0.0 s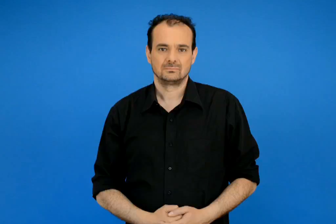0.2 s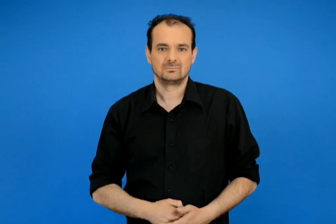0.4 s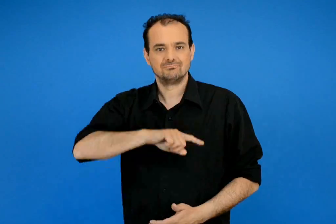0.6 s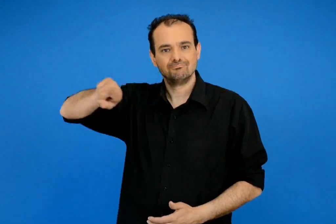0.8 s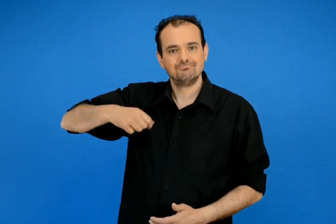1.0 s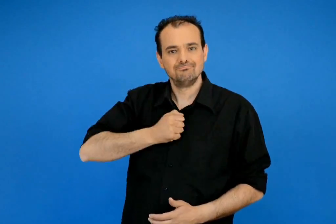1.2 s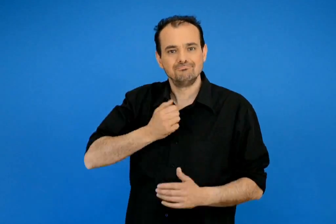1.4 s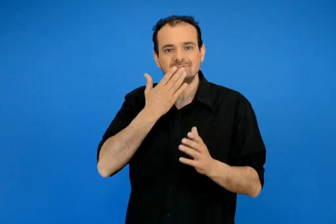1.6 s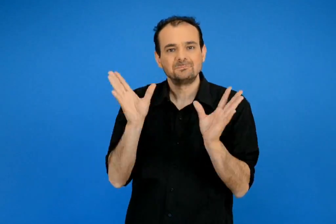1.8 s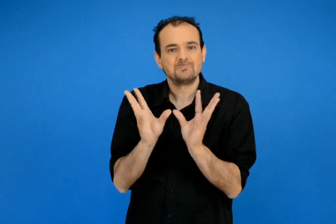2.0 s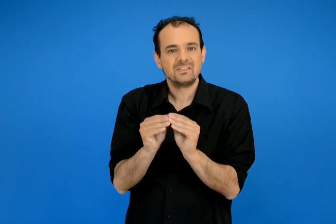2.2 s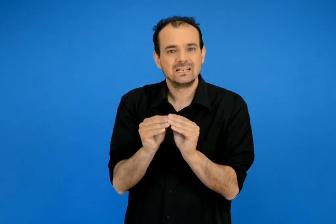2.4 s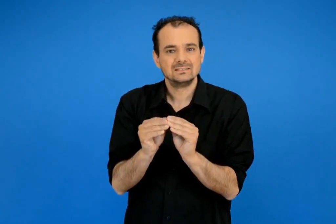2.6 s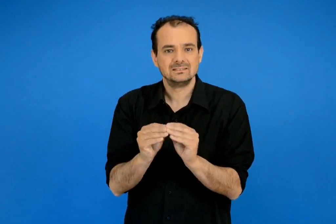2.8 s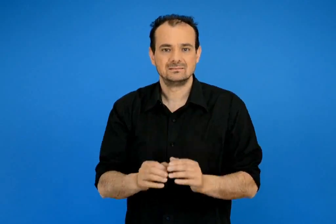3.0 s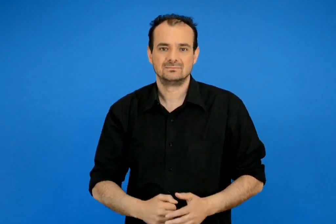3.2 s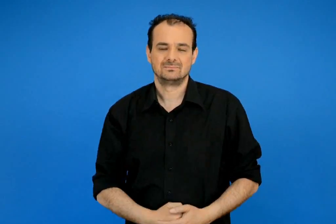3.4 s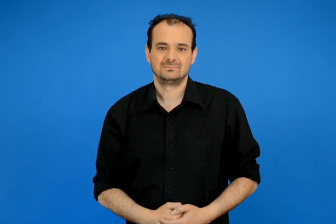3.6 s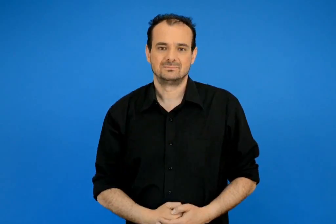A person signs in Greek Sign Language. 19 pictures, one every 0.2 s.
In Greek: τους συμμαθητές μας
